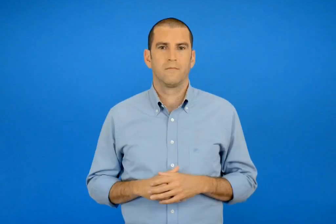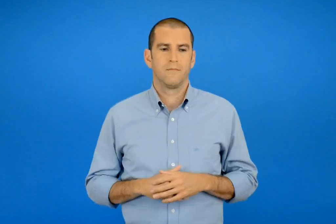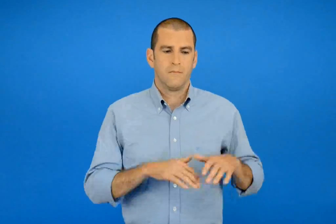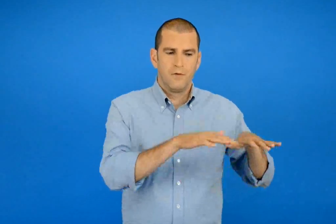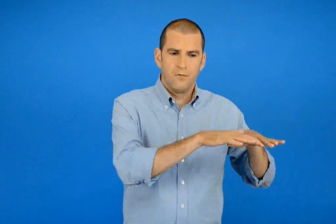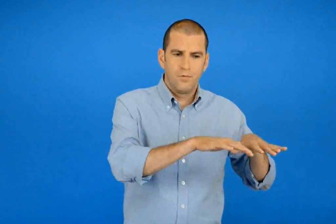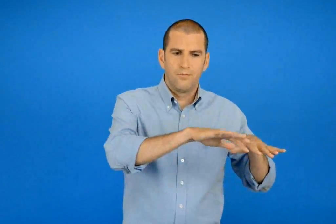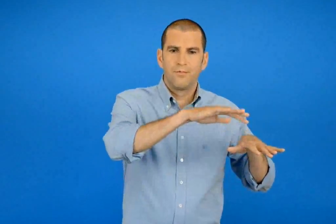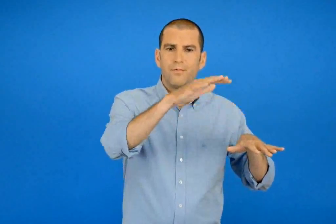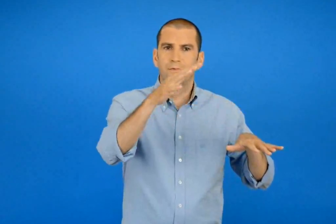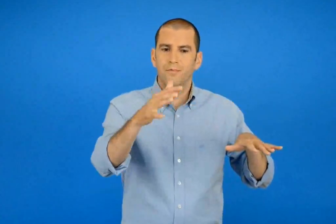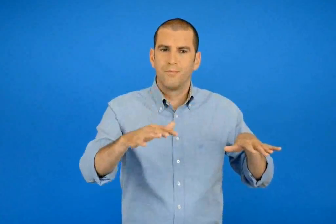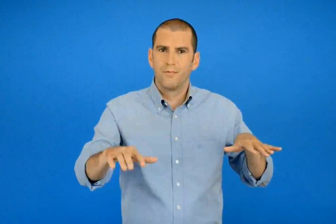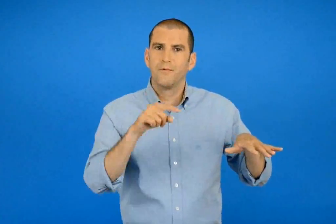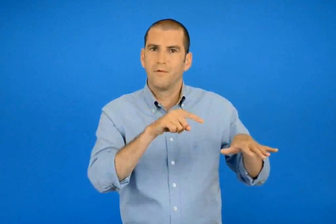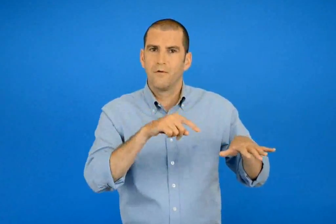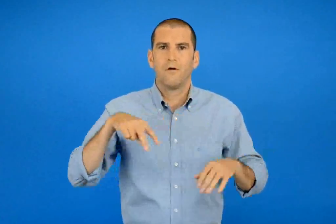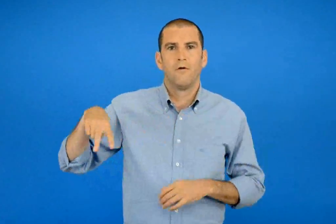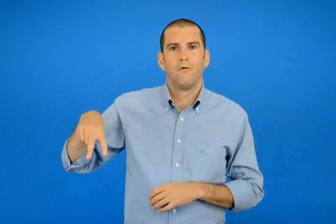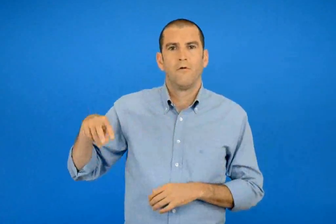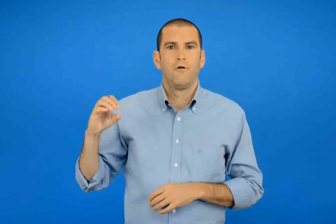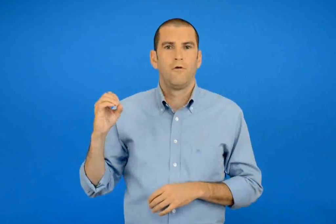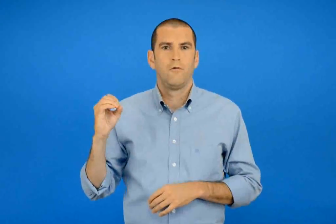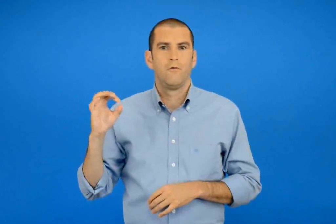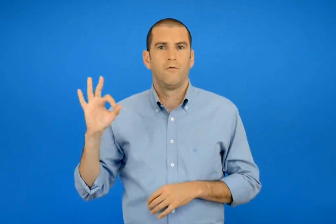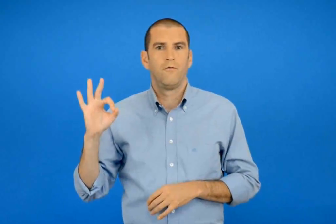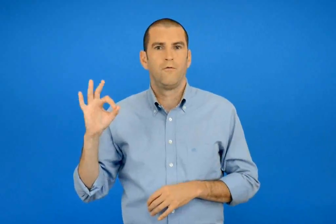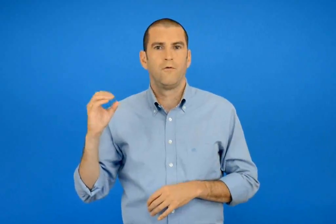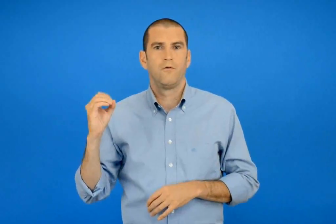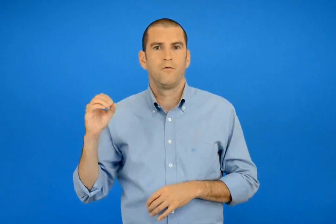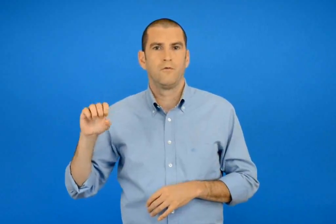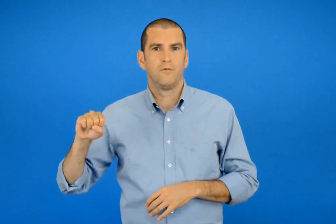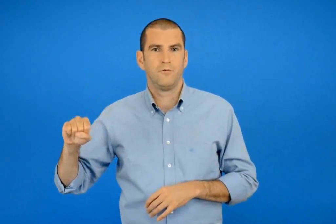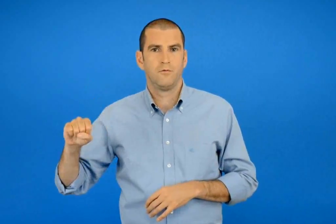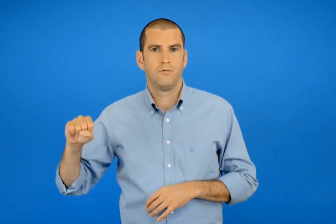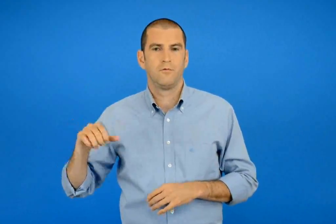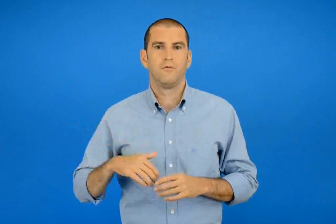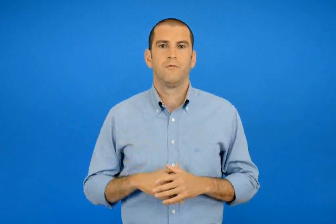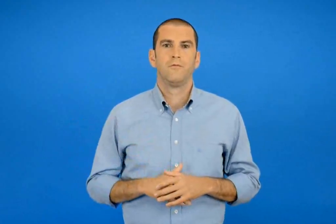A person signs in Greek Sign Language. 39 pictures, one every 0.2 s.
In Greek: λόφος
